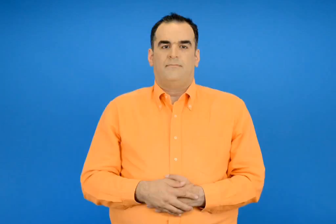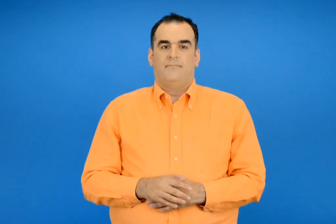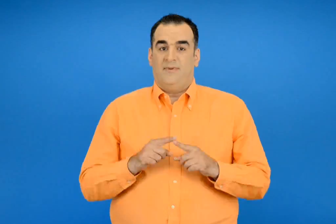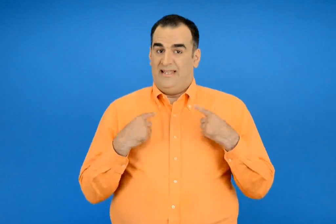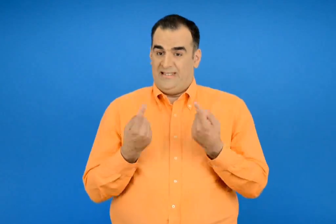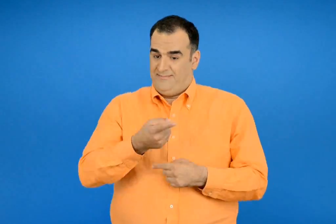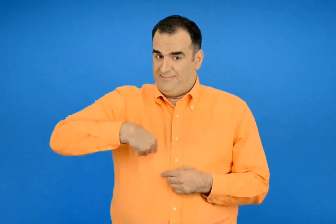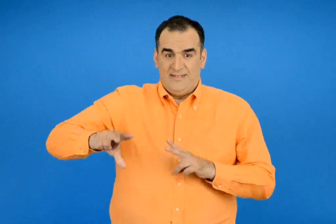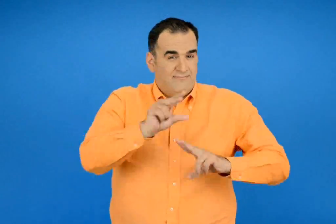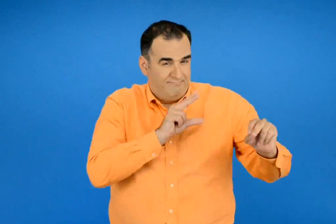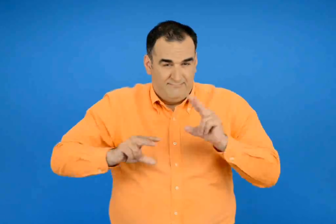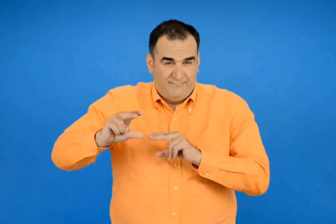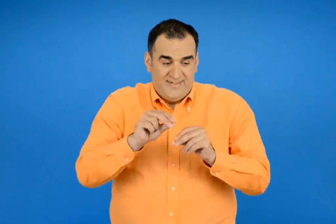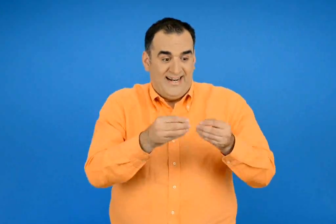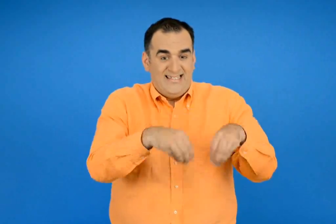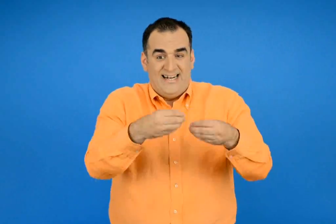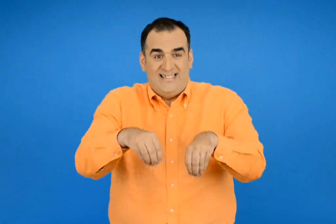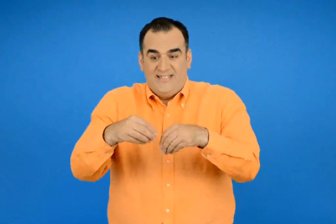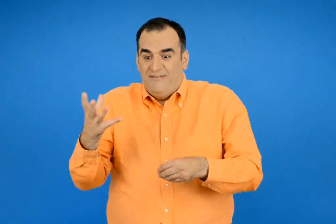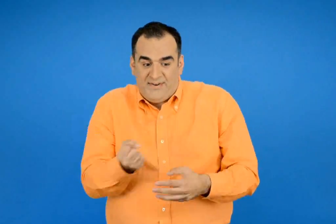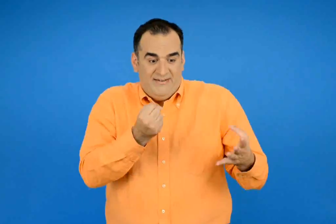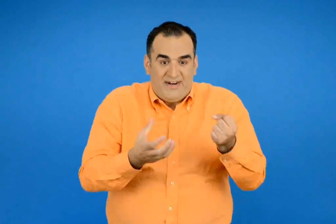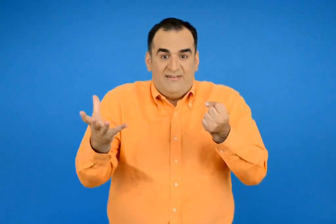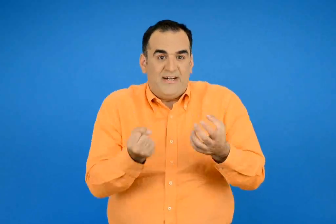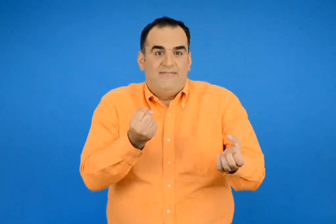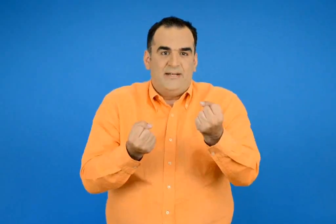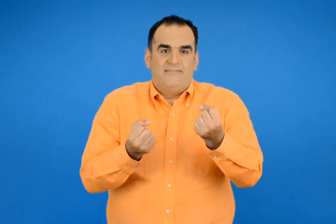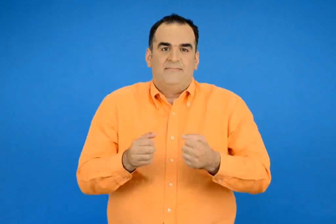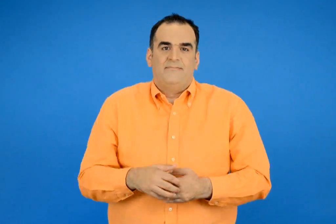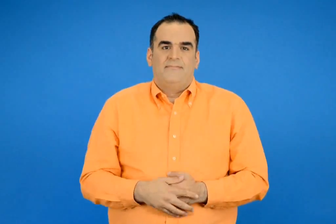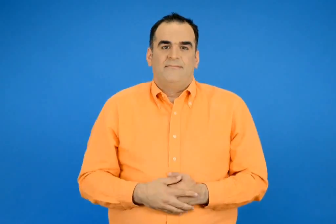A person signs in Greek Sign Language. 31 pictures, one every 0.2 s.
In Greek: συζητάμε στην τάξη για τις λύσεις που βρήκαμε
